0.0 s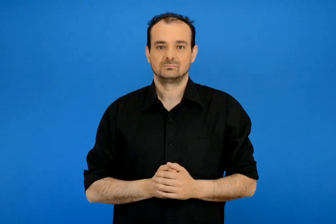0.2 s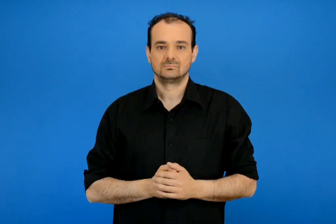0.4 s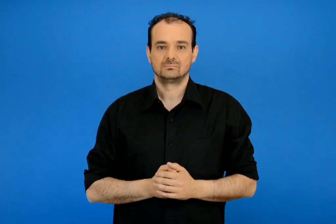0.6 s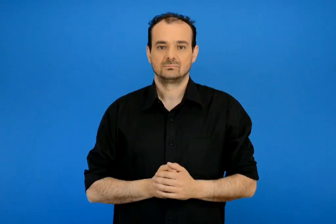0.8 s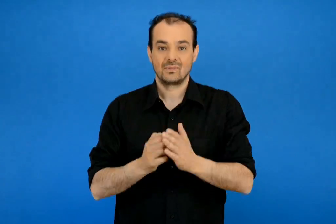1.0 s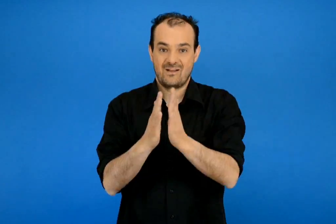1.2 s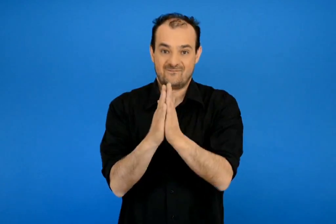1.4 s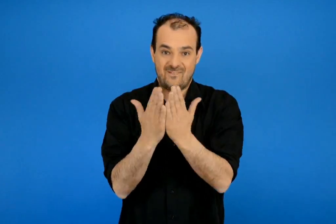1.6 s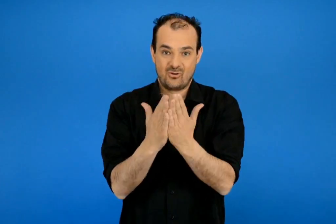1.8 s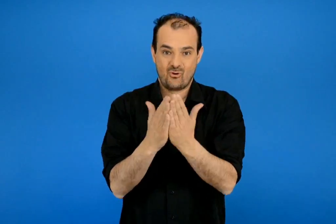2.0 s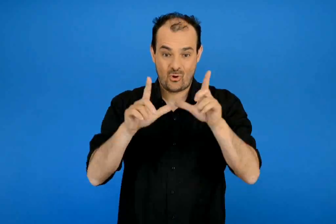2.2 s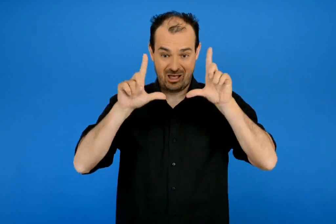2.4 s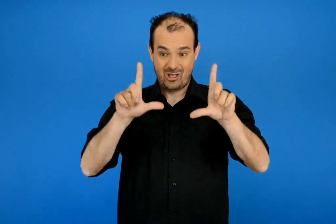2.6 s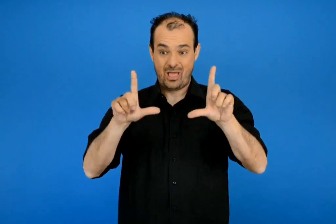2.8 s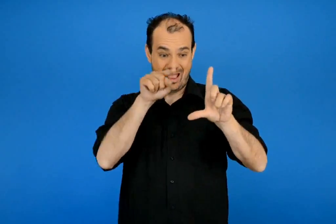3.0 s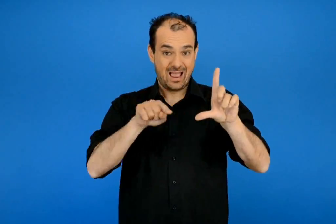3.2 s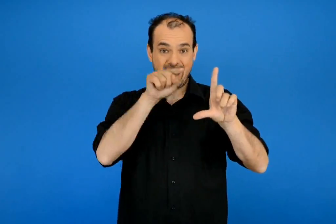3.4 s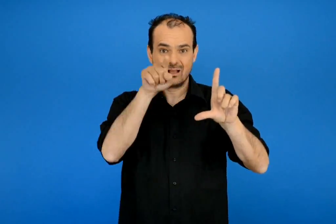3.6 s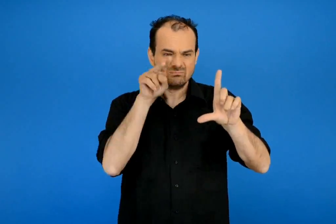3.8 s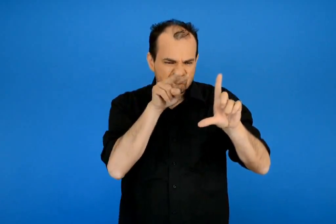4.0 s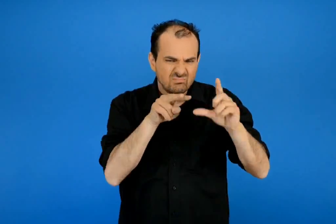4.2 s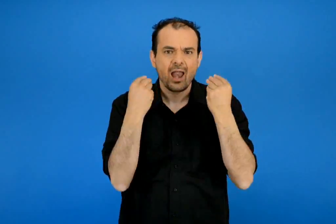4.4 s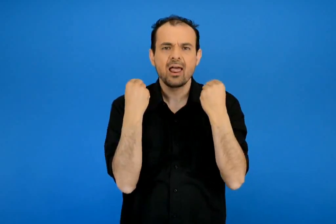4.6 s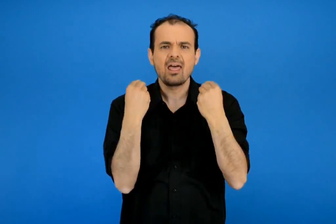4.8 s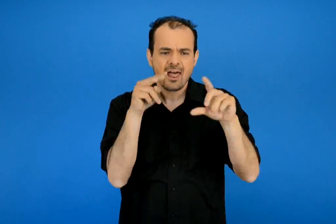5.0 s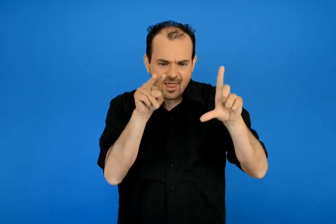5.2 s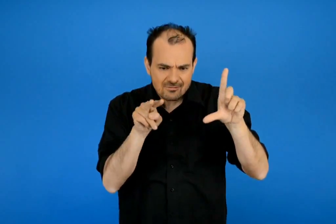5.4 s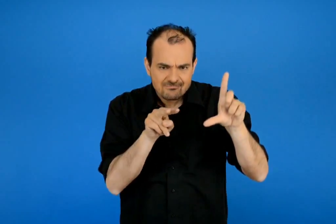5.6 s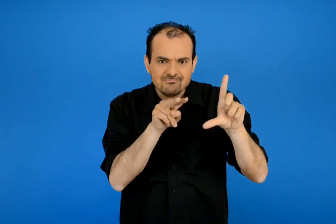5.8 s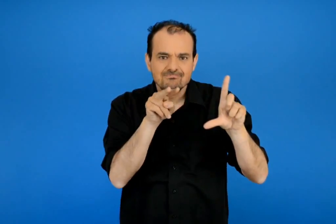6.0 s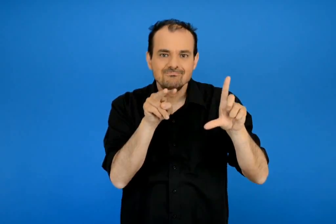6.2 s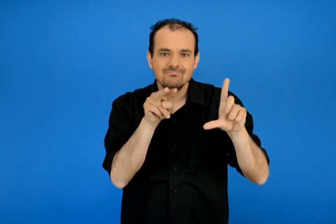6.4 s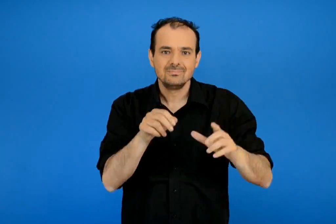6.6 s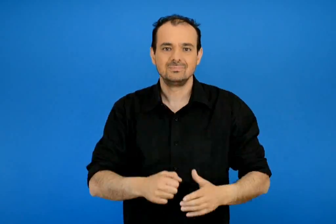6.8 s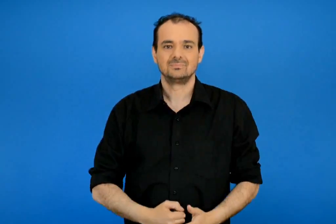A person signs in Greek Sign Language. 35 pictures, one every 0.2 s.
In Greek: να παρατηρείς καλά τις εικόνες του βιβλίου
